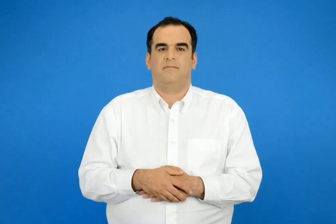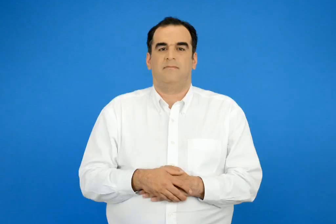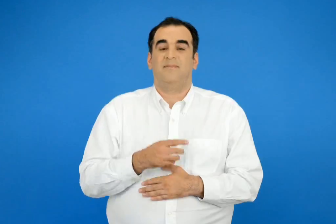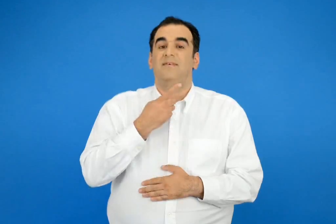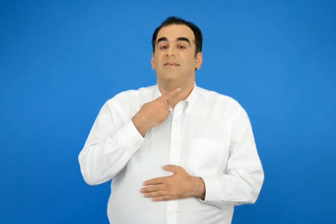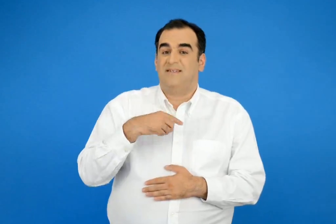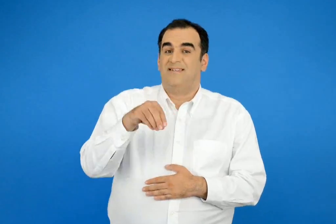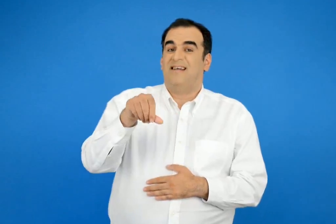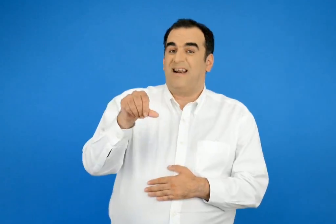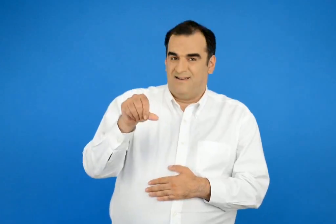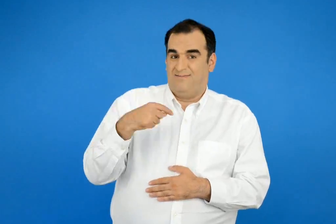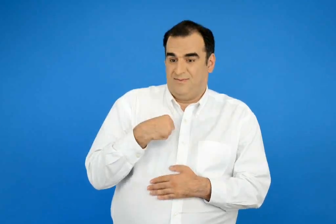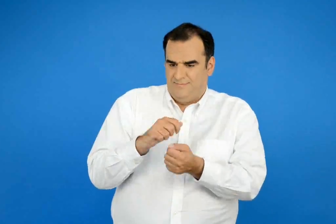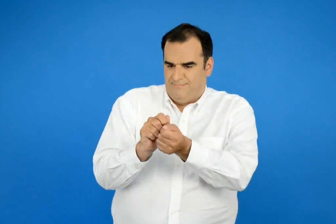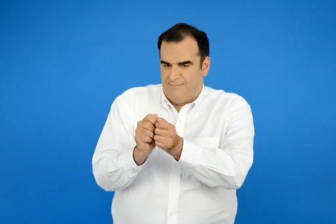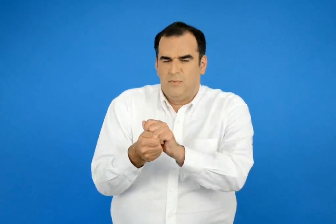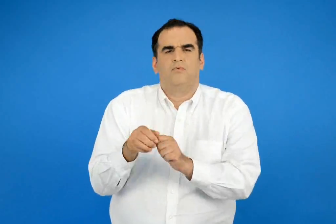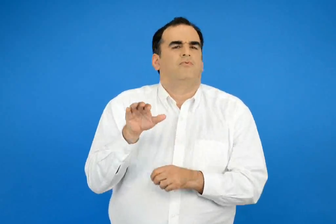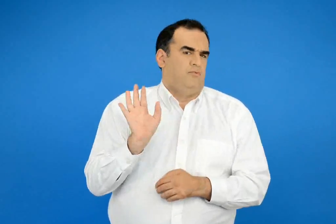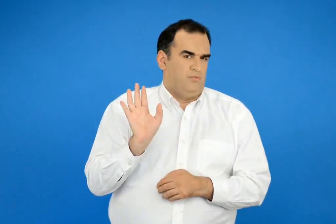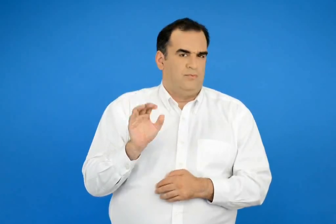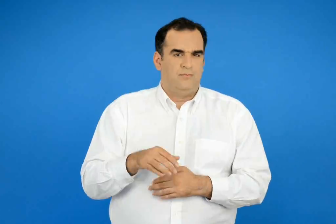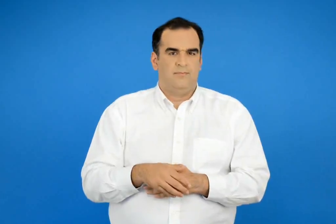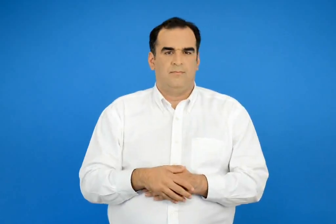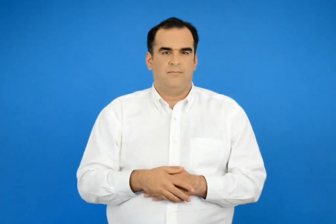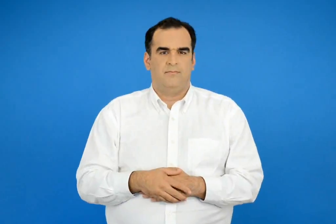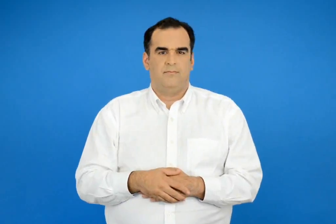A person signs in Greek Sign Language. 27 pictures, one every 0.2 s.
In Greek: δε χαλάω τη ζαχαρένια μου
